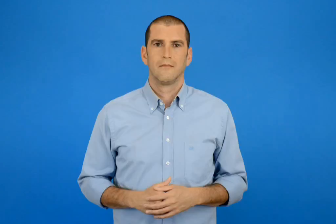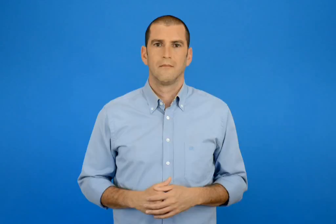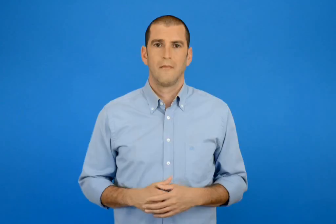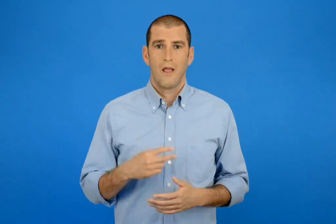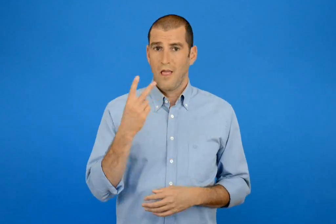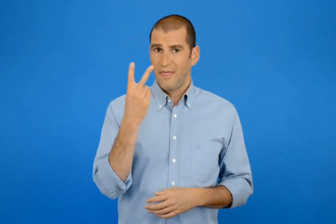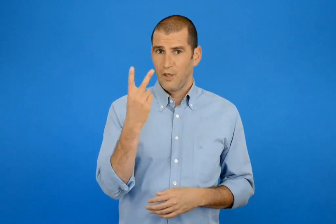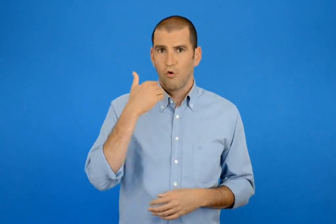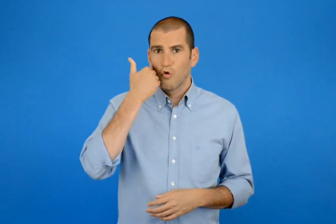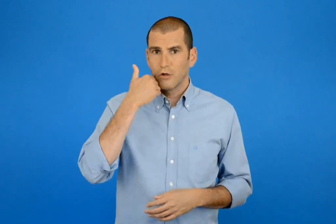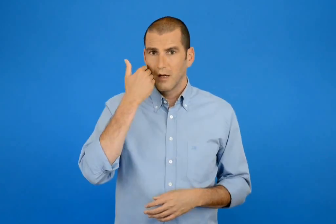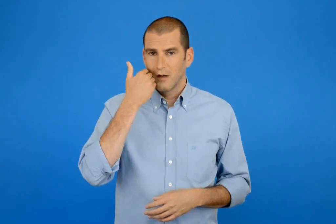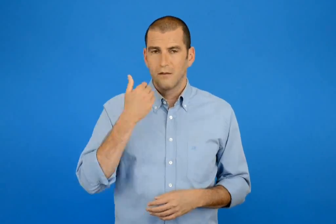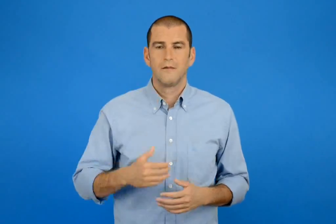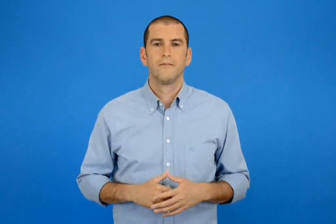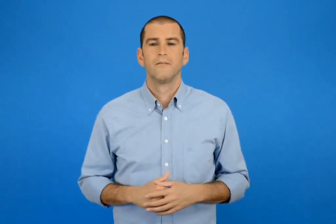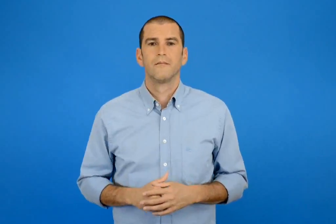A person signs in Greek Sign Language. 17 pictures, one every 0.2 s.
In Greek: 2 κόκκινα
